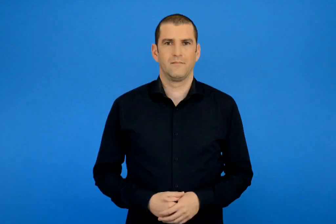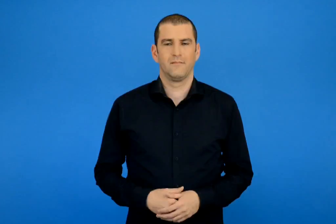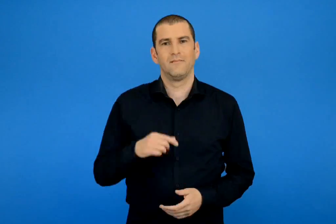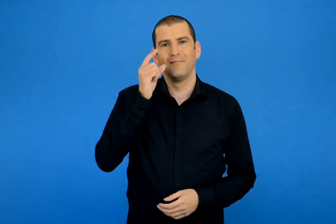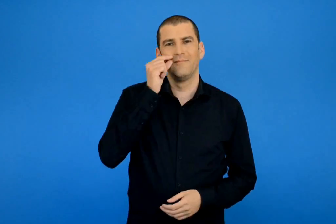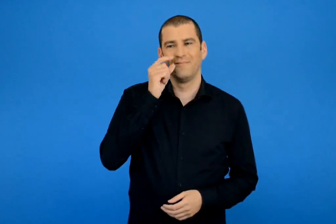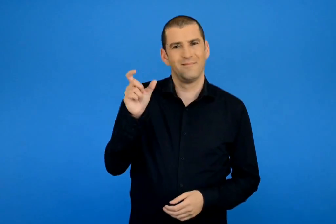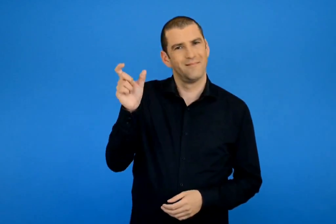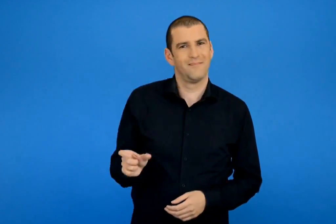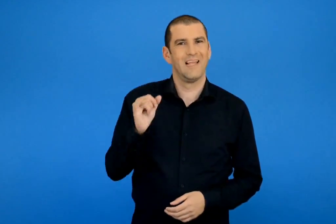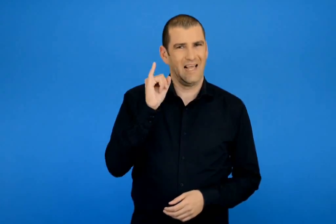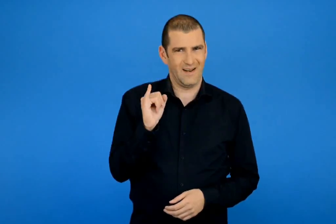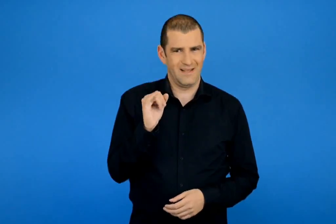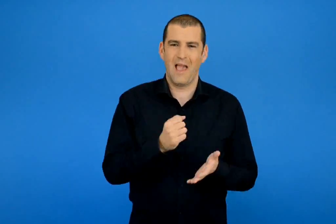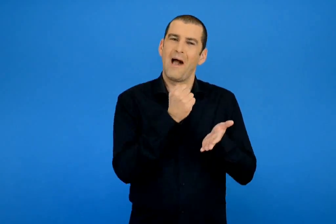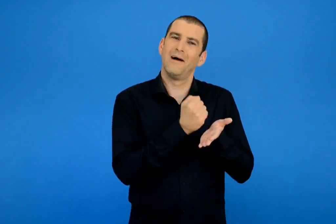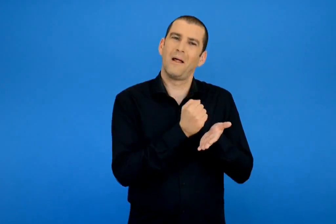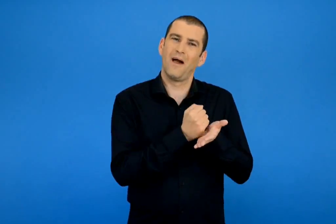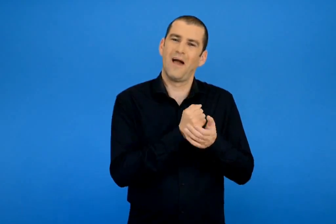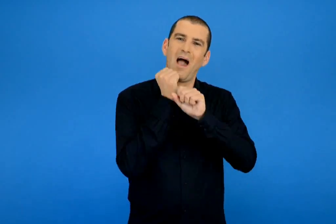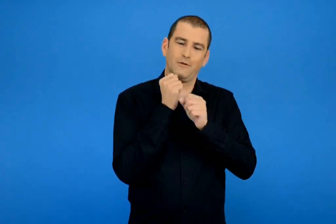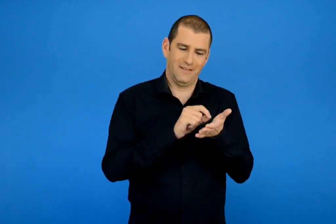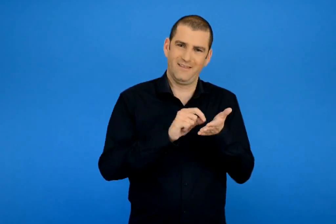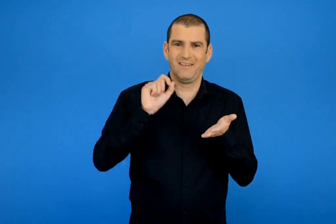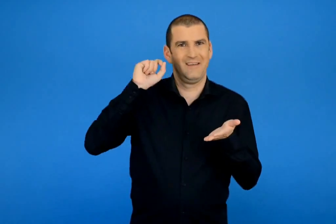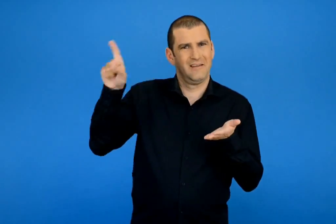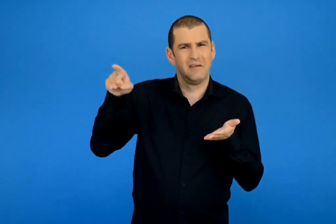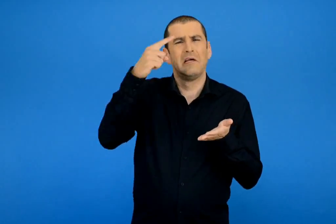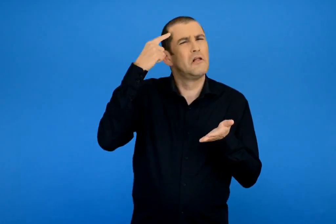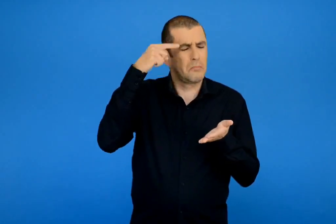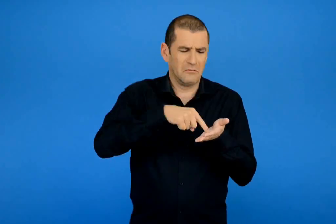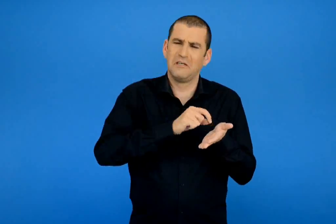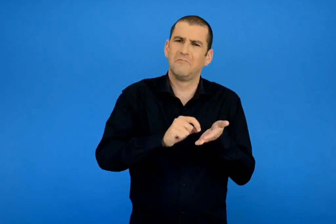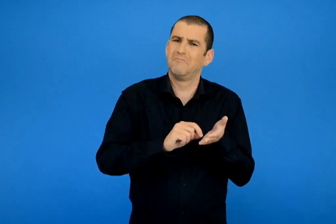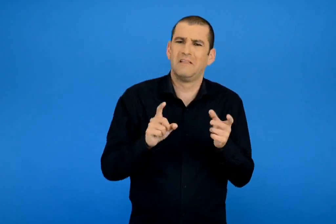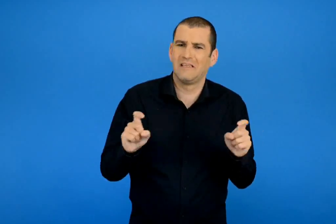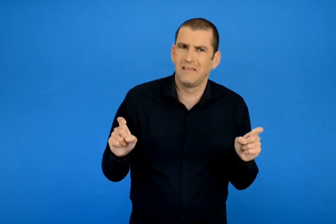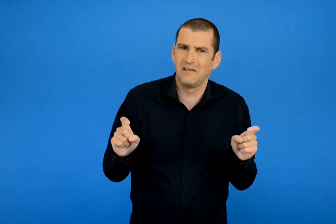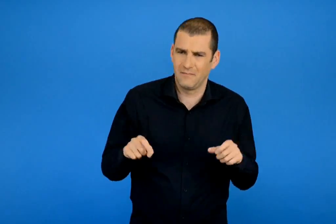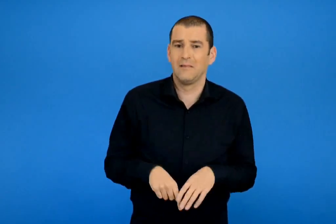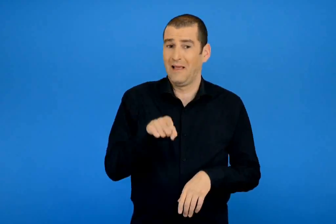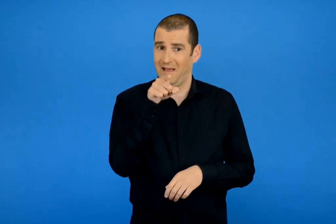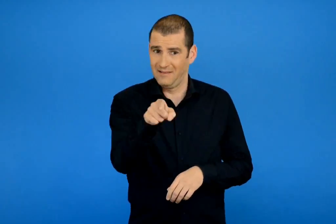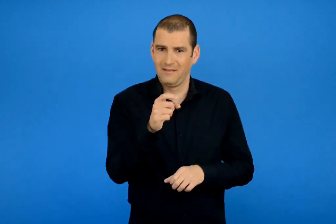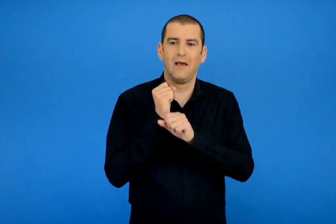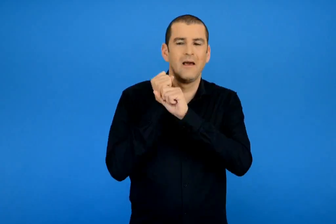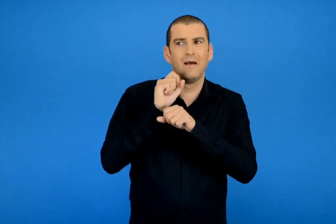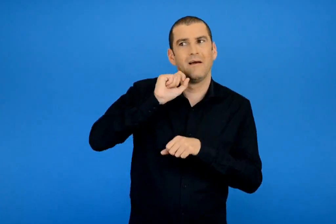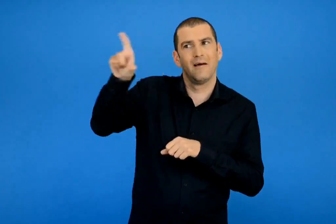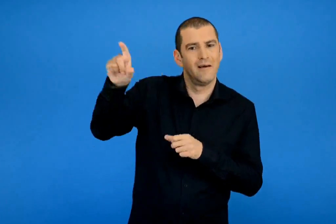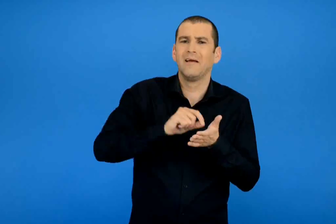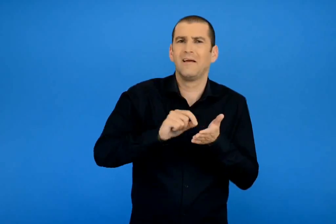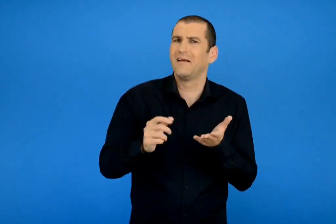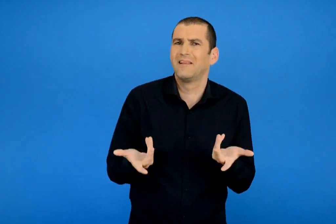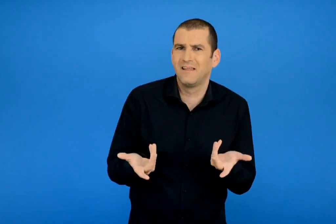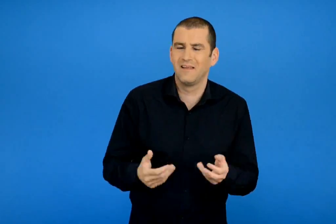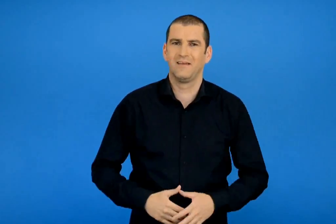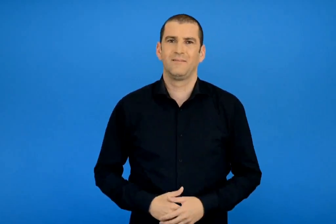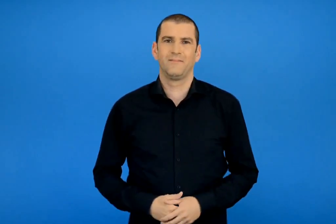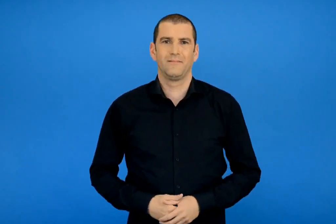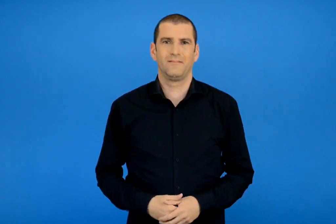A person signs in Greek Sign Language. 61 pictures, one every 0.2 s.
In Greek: τι νομίζεις ότι έγραφε ο ιβάν στο γράμμα που έστειλε στον αϊβασιλη ; τι θα έγραφες εσύ στο δικό σου ;
